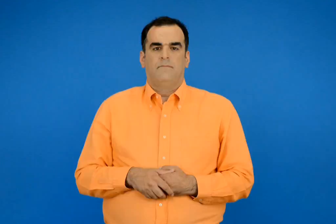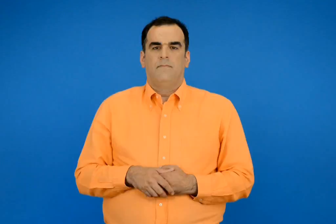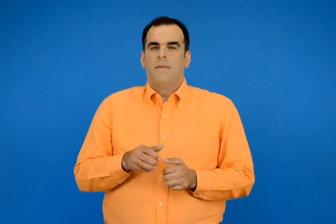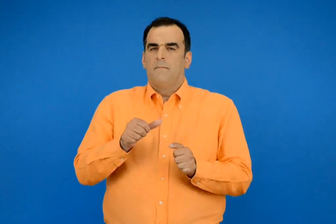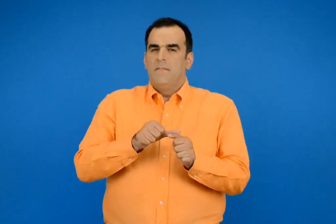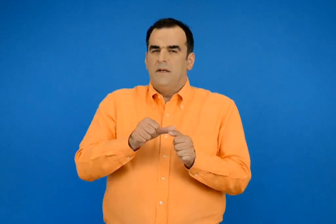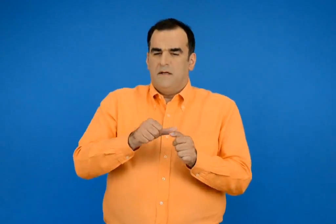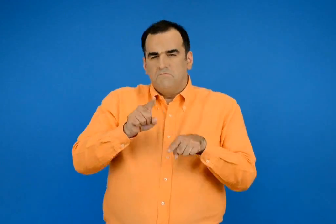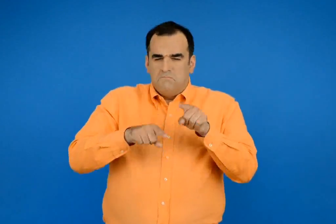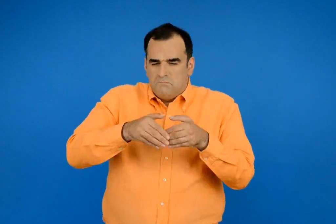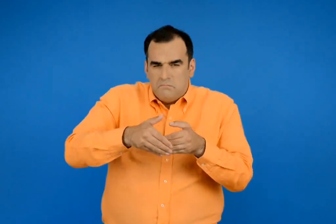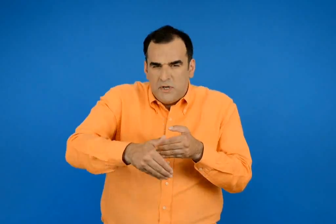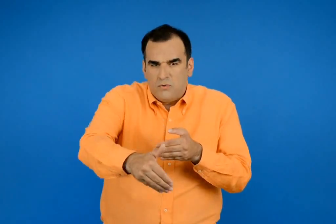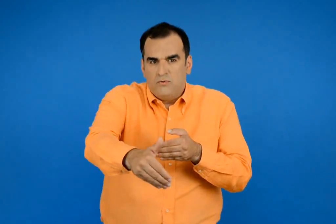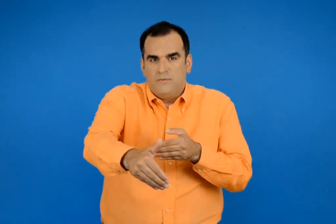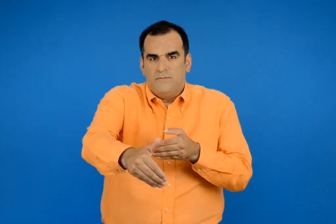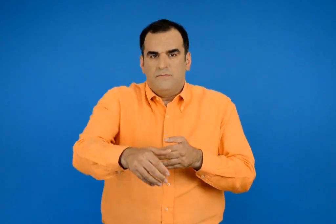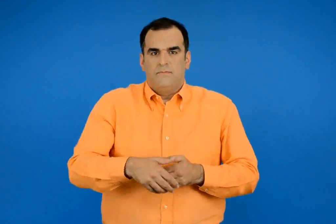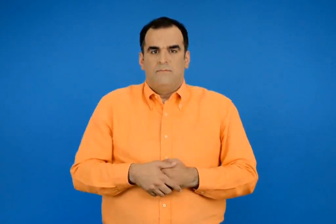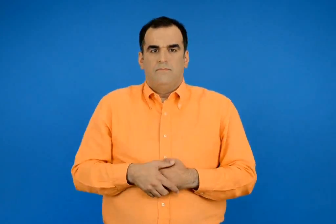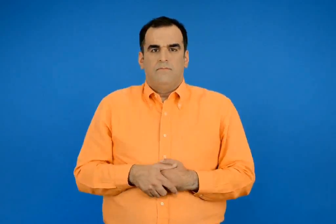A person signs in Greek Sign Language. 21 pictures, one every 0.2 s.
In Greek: μερικούς μήνες
